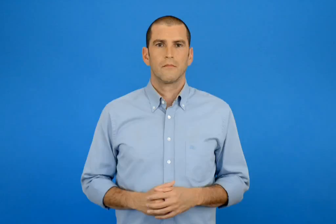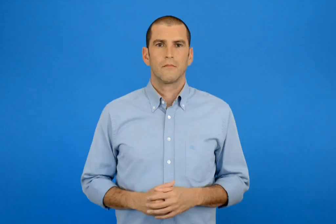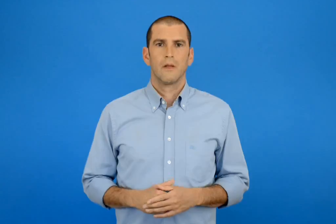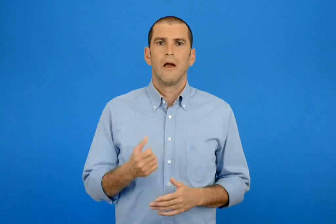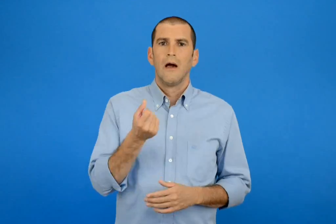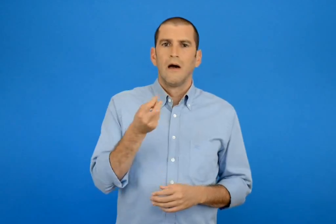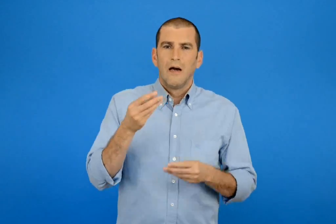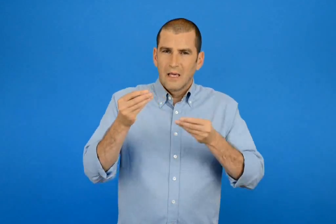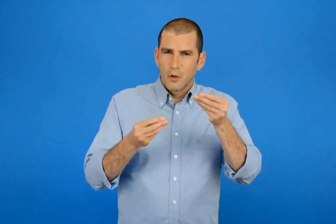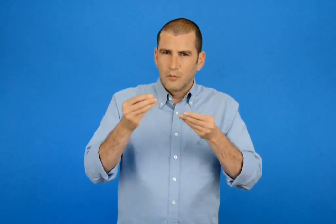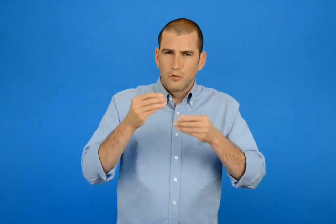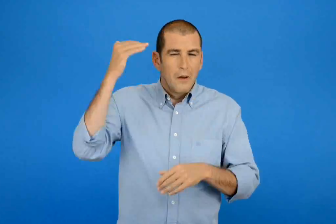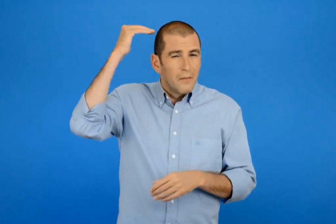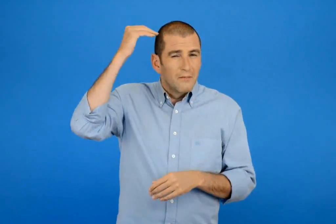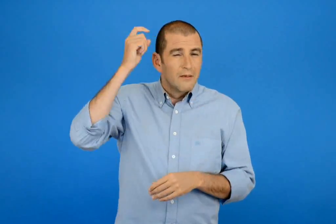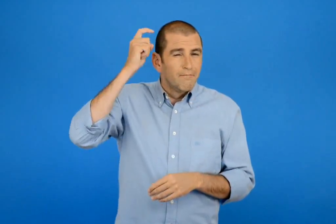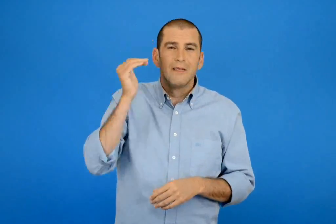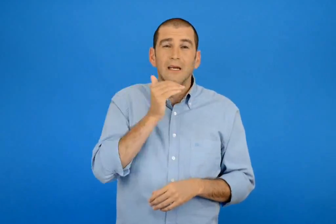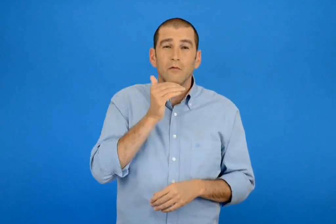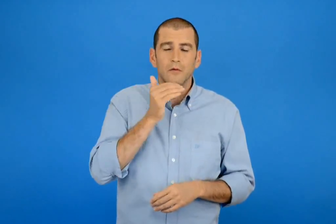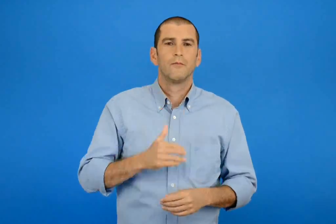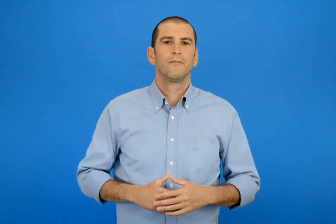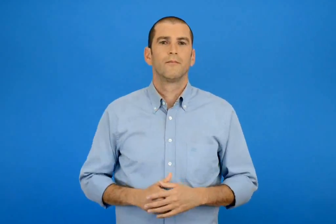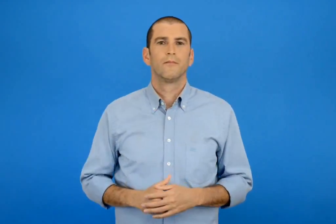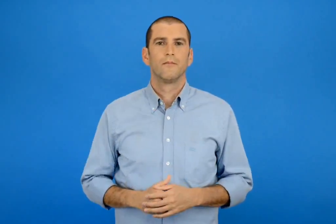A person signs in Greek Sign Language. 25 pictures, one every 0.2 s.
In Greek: κάνω γρηγορά νοερούς υπολογισμούς
